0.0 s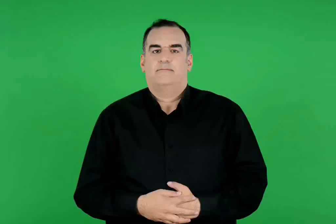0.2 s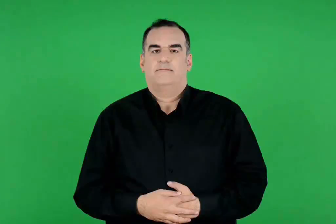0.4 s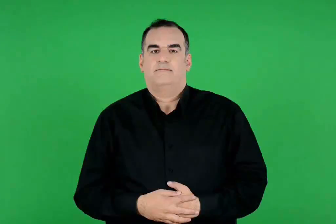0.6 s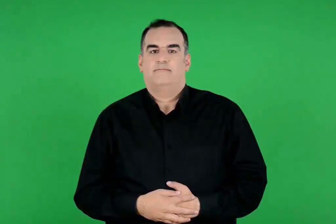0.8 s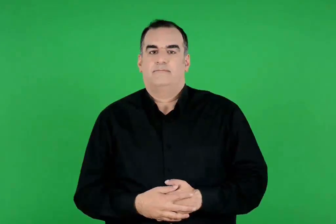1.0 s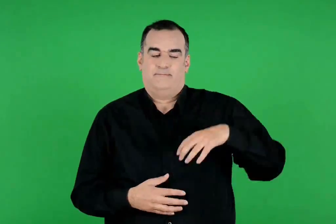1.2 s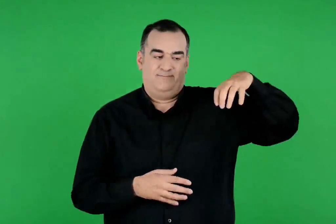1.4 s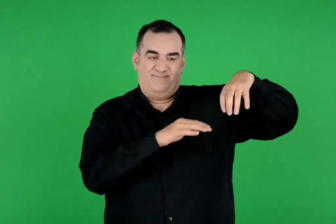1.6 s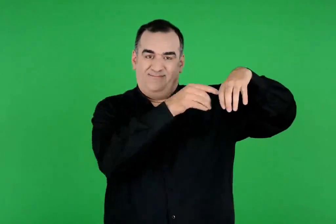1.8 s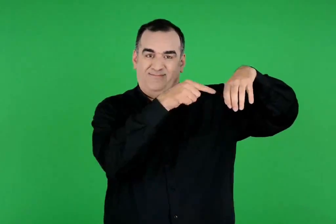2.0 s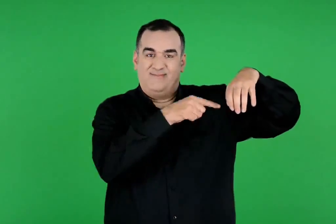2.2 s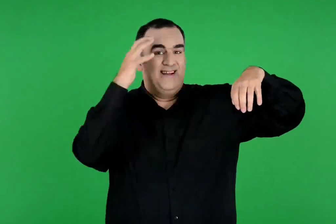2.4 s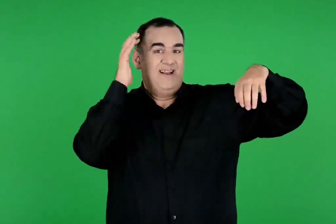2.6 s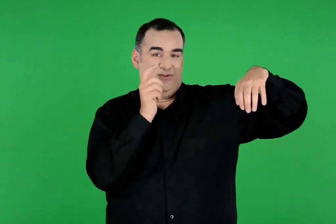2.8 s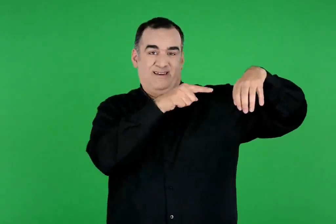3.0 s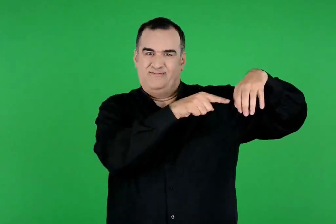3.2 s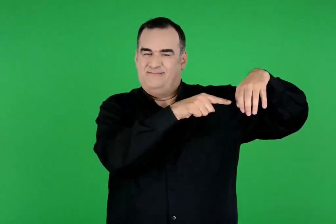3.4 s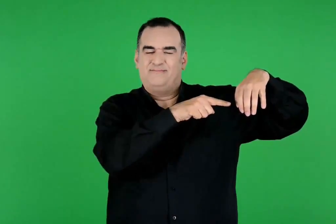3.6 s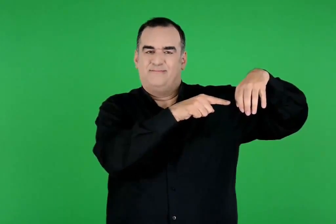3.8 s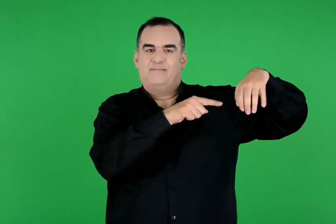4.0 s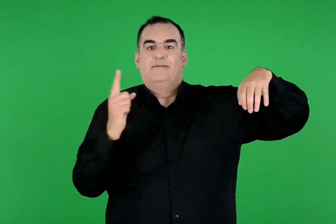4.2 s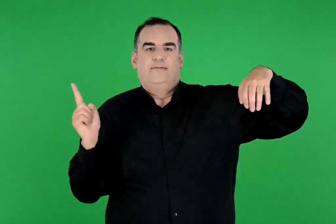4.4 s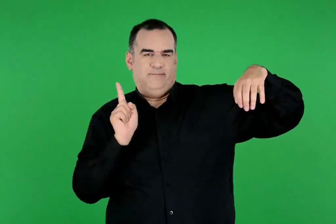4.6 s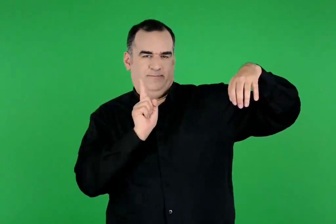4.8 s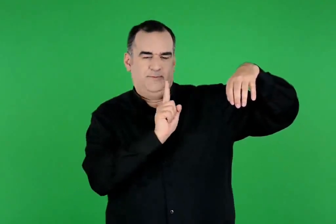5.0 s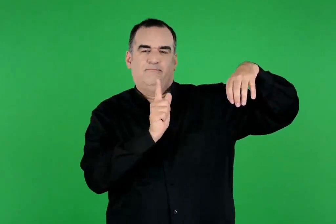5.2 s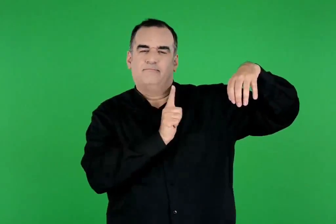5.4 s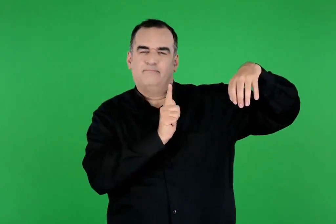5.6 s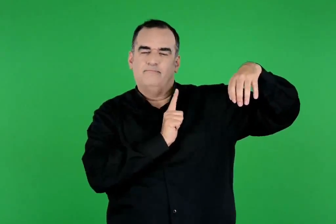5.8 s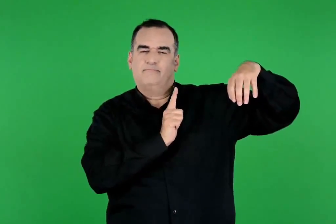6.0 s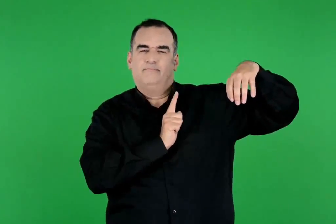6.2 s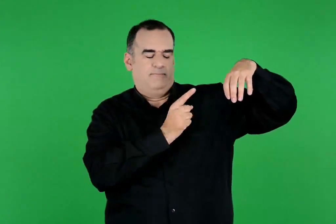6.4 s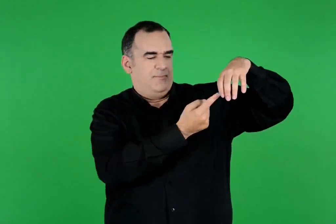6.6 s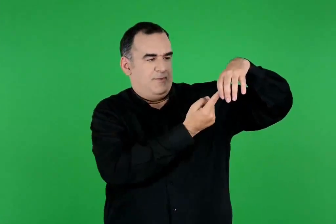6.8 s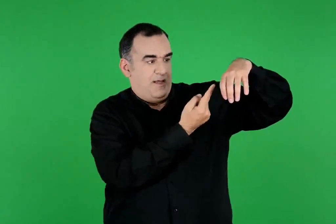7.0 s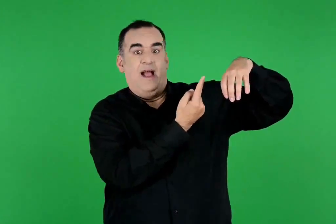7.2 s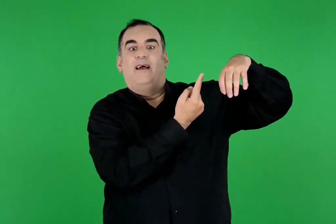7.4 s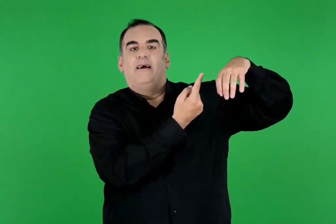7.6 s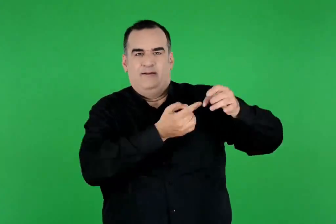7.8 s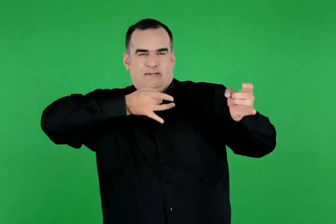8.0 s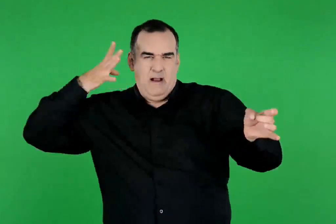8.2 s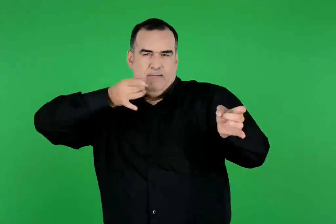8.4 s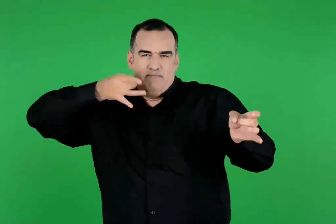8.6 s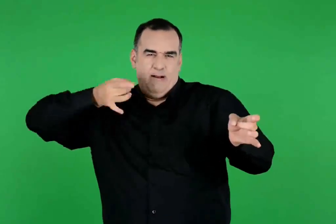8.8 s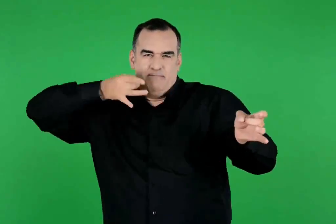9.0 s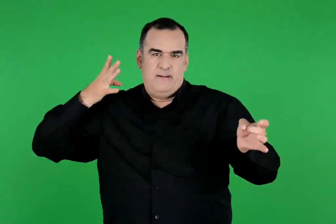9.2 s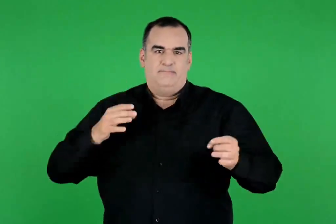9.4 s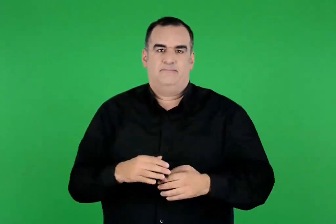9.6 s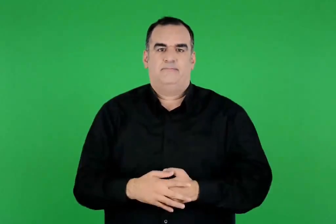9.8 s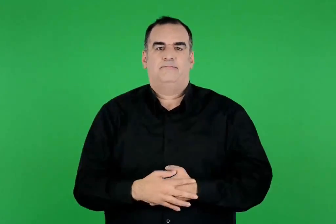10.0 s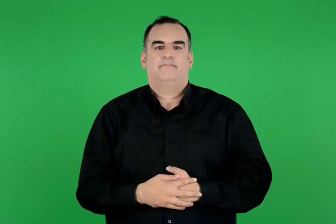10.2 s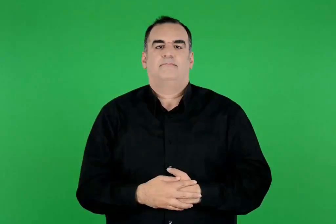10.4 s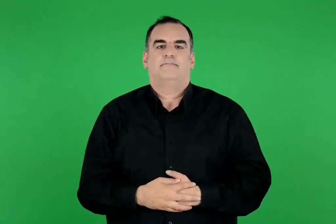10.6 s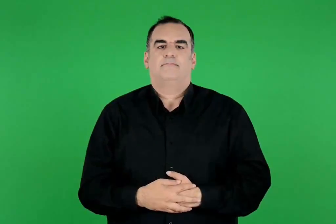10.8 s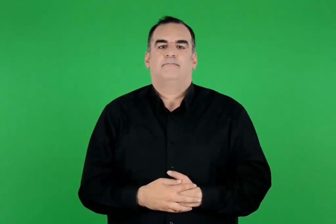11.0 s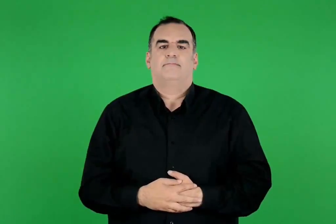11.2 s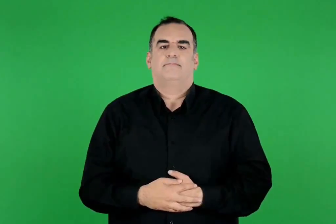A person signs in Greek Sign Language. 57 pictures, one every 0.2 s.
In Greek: μετά πήγε και περίμενε κοντά στη φωλιά του λιονταριού και , όταν αυτό φάνηκε , το χτύπησε πρώτα με τα βέλη του
